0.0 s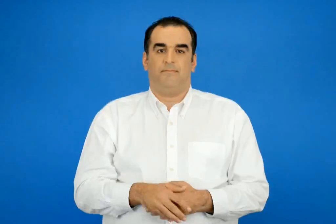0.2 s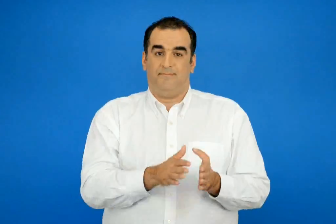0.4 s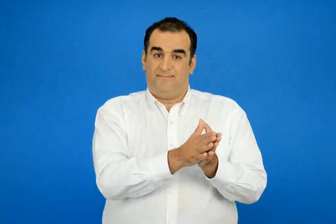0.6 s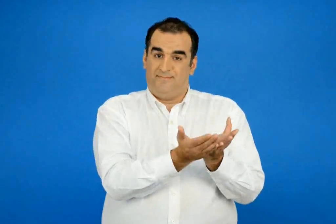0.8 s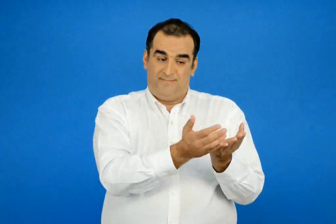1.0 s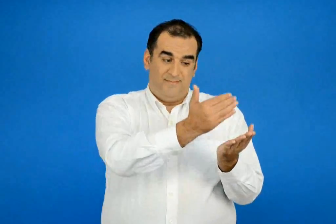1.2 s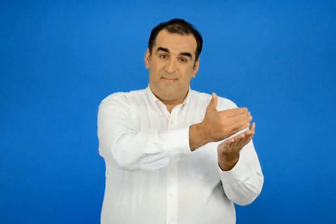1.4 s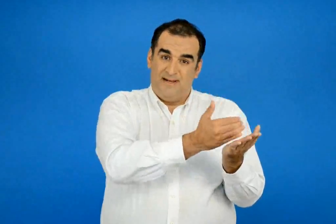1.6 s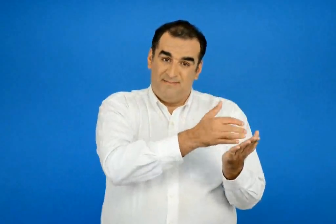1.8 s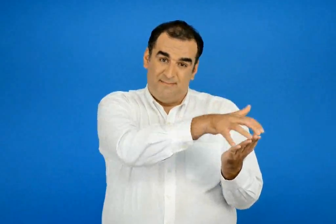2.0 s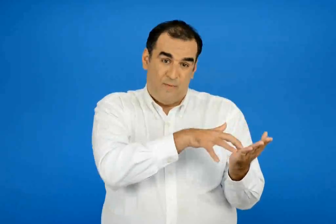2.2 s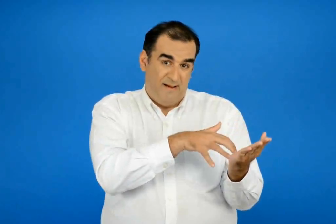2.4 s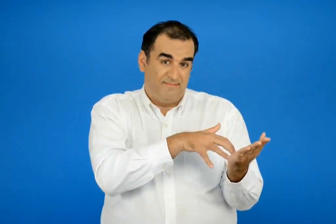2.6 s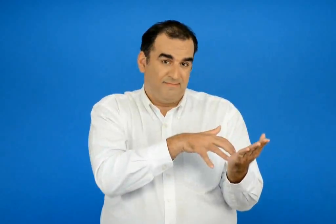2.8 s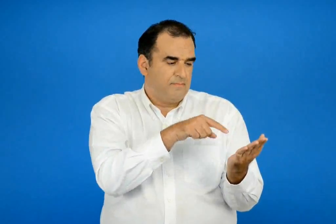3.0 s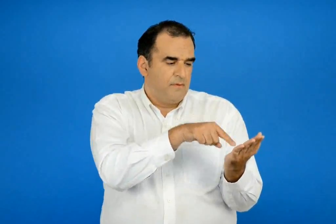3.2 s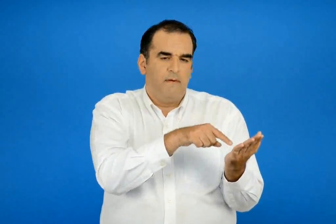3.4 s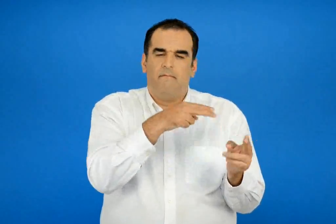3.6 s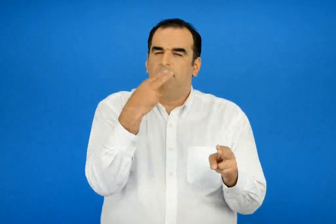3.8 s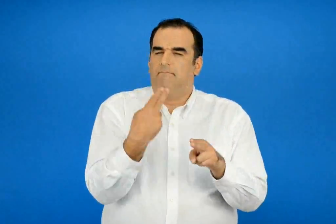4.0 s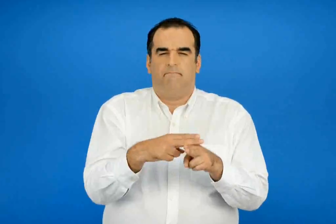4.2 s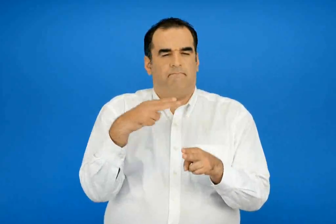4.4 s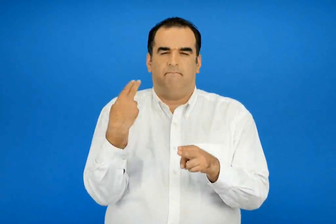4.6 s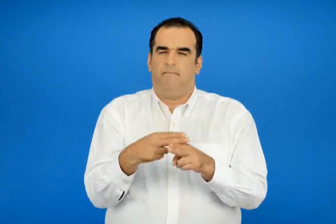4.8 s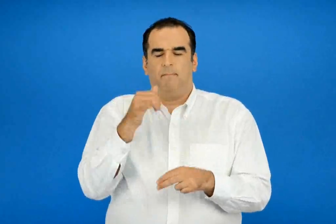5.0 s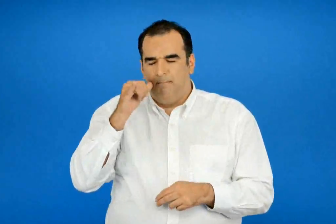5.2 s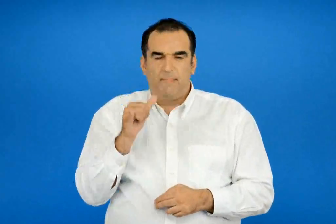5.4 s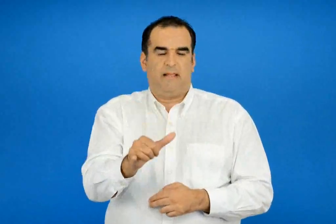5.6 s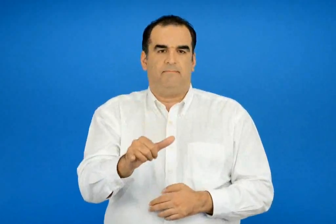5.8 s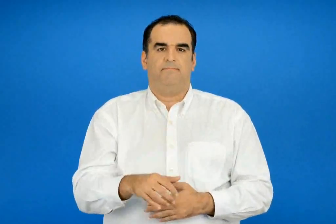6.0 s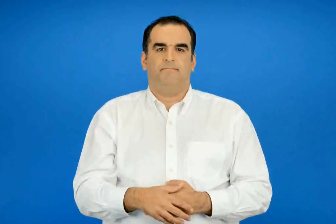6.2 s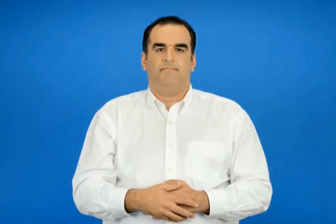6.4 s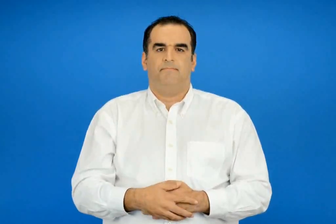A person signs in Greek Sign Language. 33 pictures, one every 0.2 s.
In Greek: οι πίνακες περιεχομένων είναι πάντα πολύ χρήσιμοι
